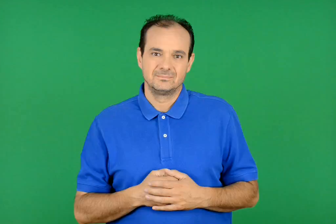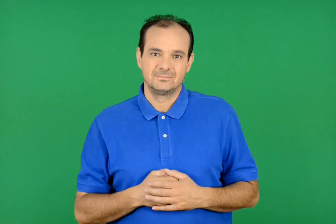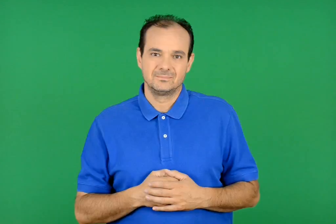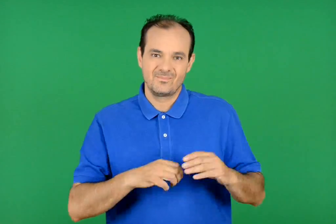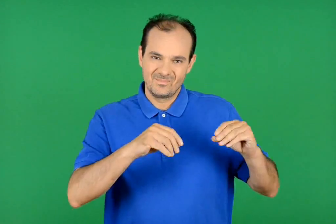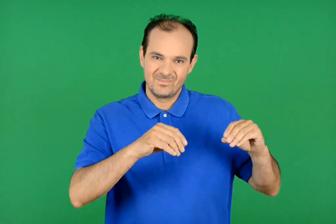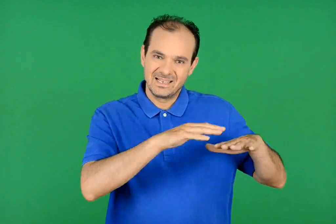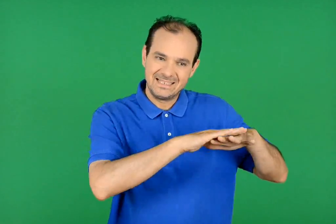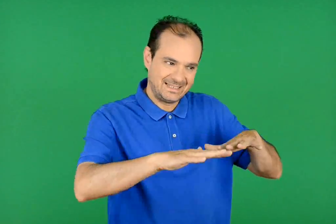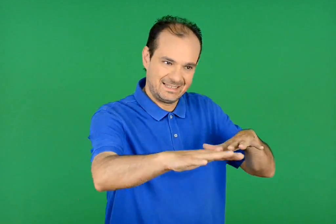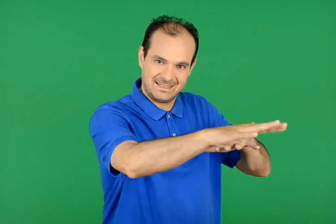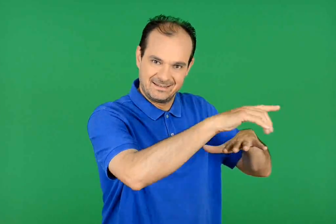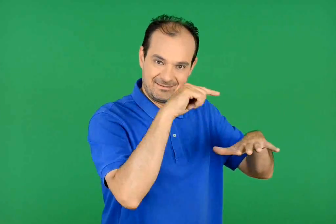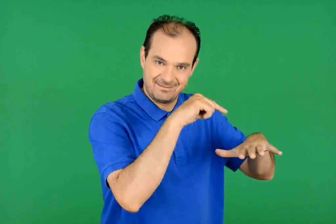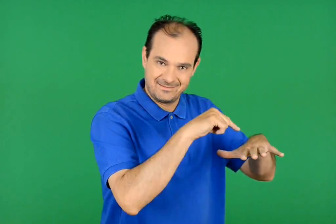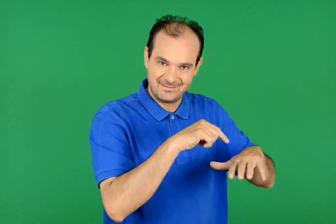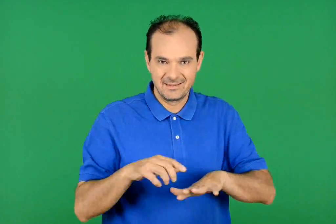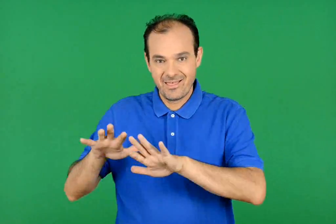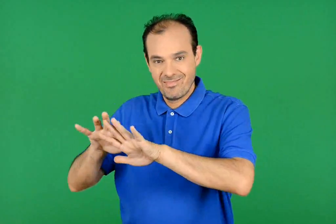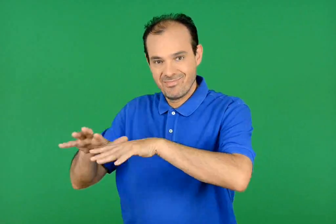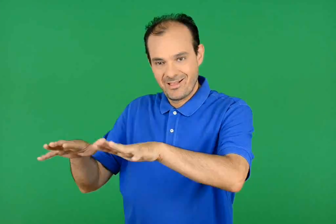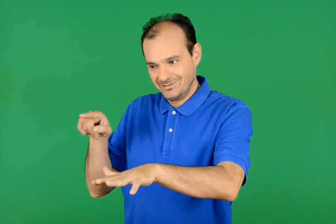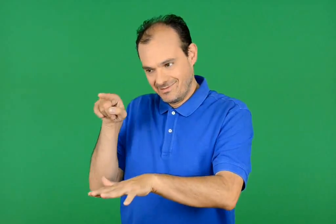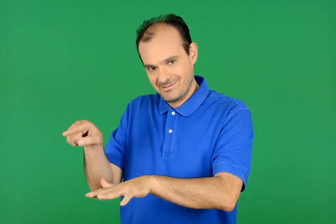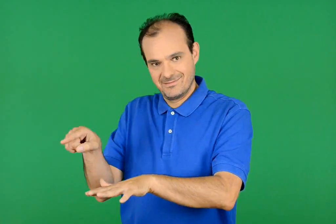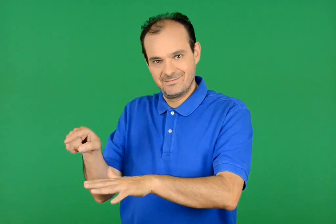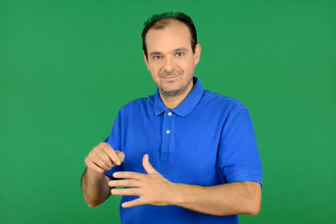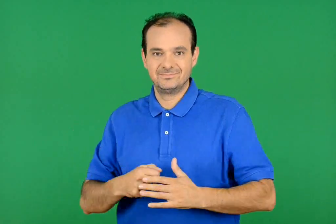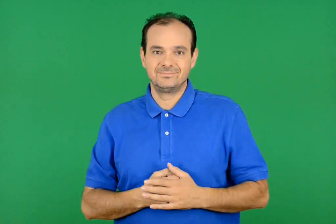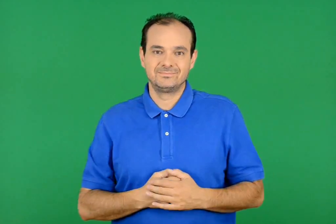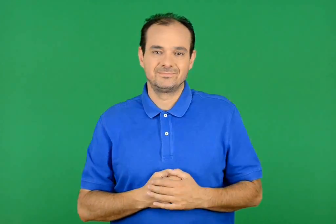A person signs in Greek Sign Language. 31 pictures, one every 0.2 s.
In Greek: στη γη και στη θάλασσα
